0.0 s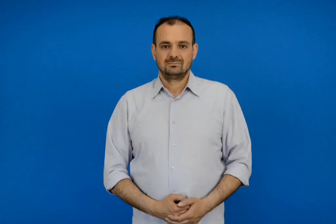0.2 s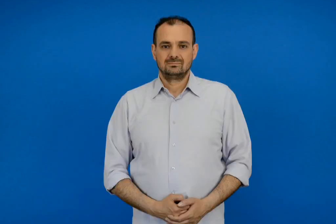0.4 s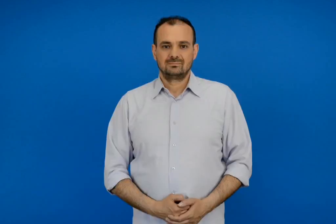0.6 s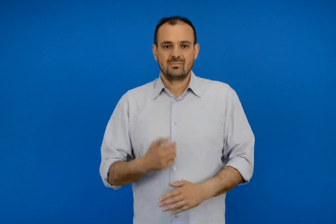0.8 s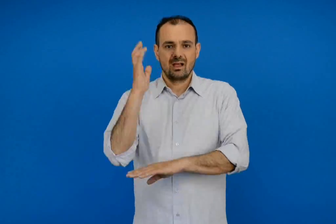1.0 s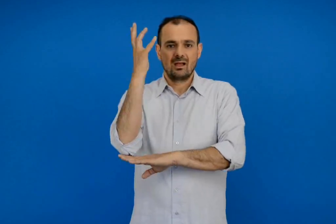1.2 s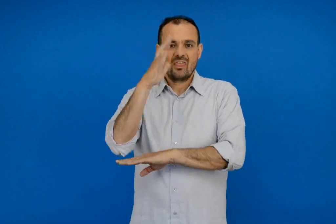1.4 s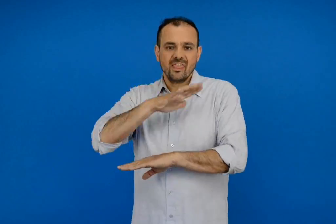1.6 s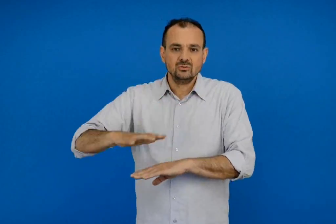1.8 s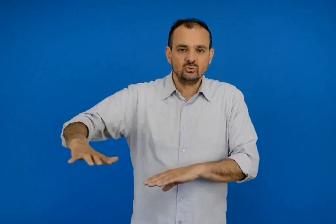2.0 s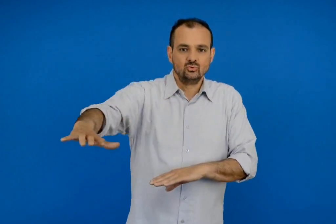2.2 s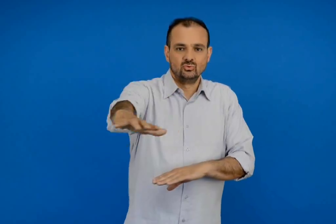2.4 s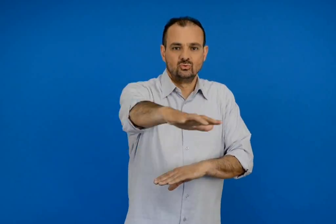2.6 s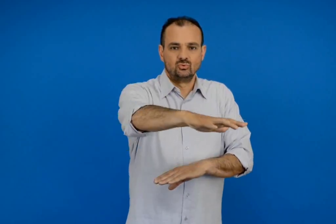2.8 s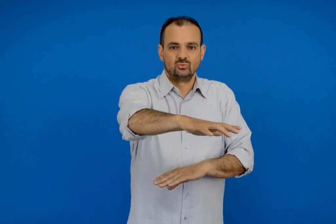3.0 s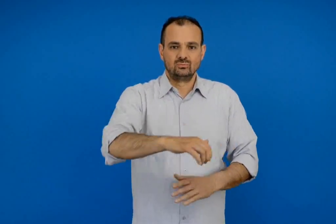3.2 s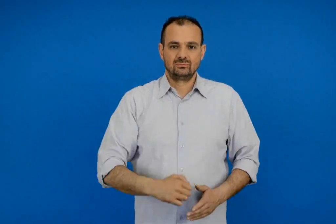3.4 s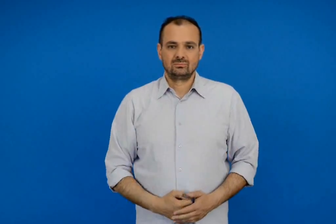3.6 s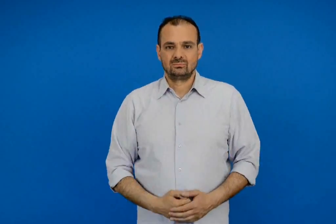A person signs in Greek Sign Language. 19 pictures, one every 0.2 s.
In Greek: δάσος
